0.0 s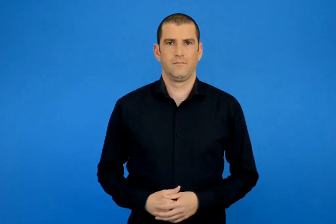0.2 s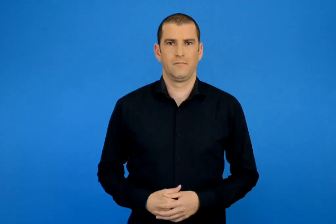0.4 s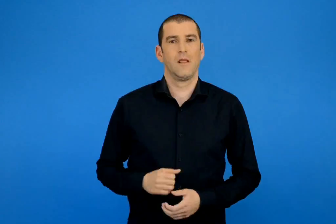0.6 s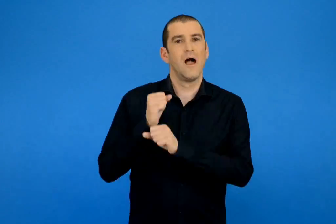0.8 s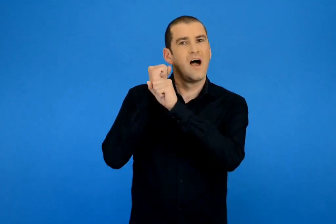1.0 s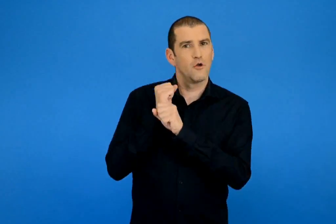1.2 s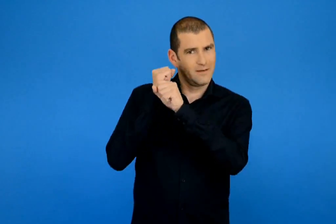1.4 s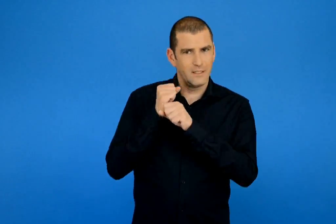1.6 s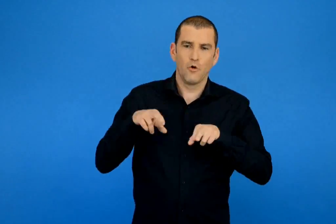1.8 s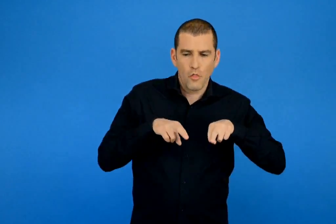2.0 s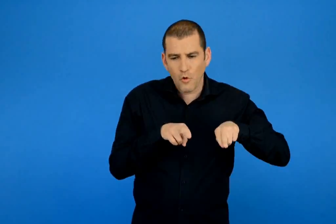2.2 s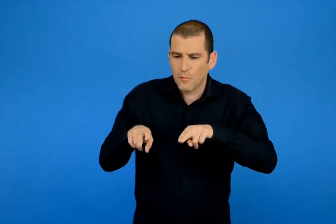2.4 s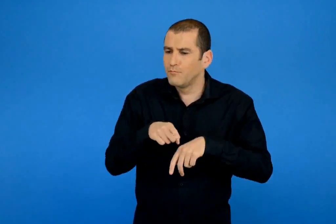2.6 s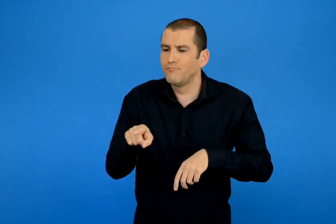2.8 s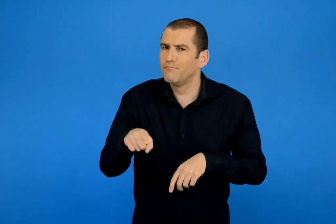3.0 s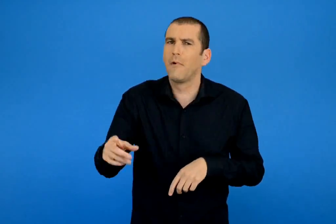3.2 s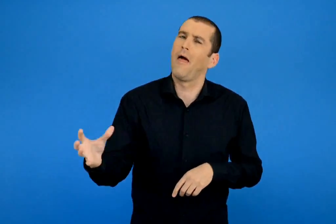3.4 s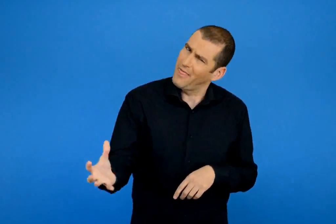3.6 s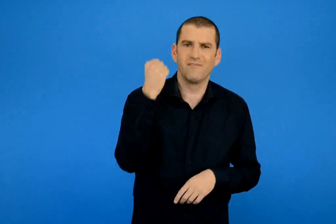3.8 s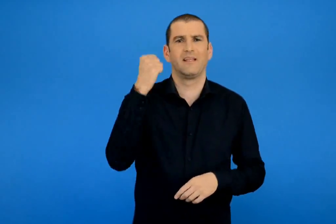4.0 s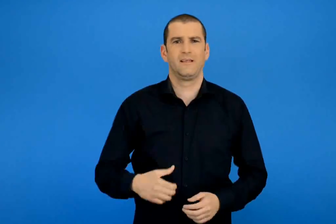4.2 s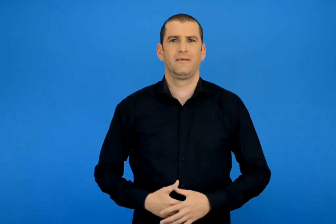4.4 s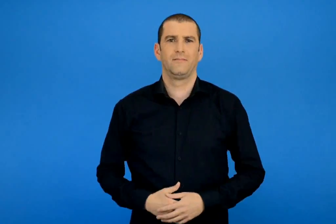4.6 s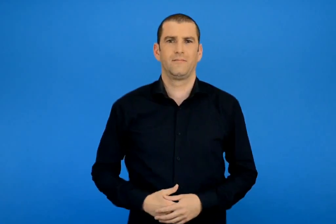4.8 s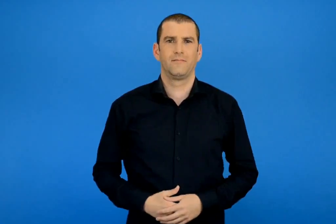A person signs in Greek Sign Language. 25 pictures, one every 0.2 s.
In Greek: ο αϊβασιλης θα βρει το δρόμο του
